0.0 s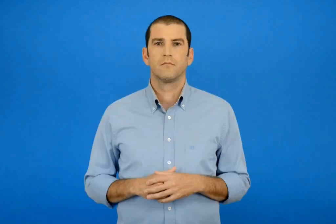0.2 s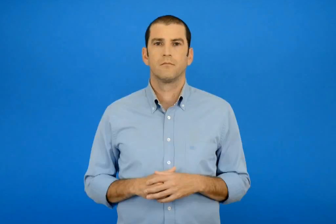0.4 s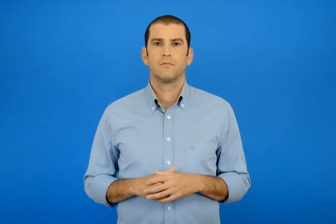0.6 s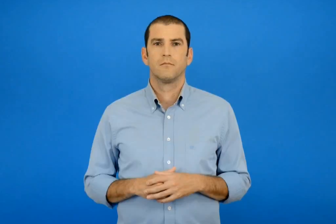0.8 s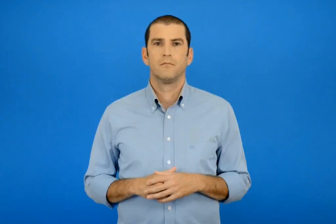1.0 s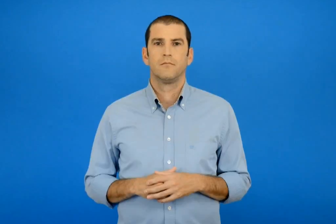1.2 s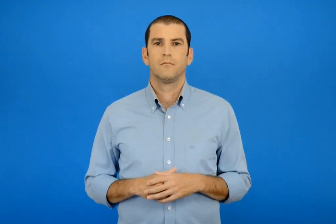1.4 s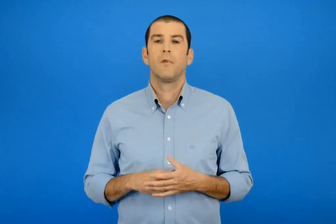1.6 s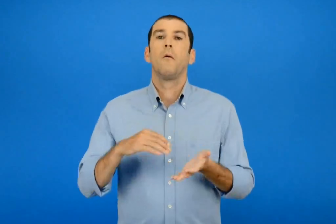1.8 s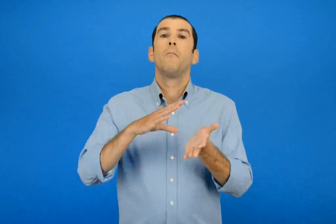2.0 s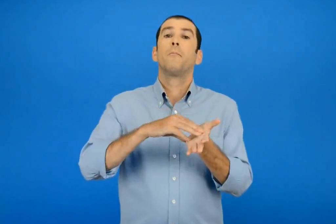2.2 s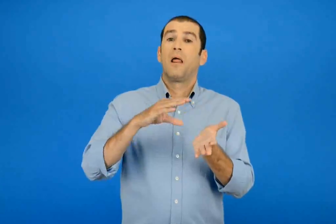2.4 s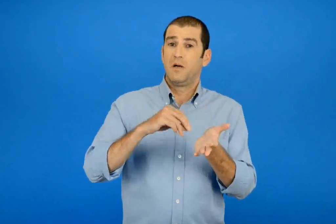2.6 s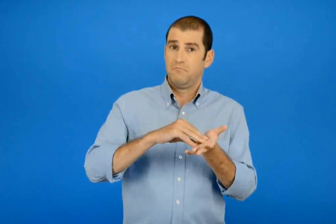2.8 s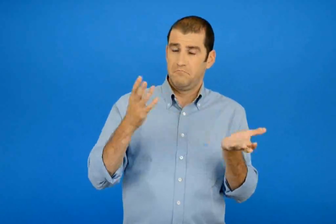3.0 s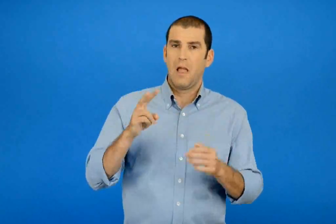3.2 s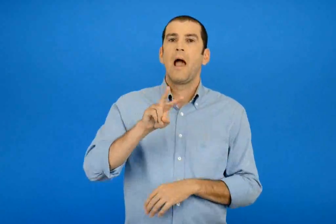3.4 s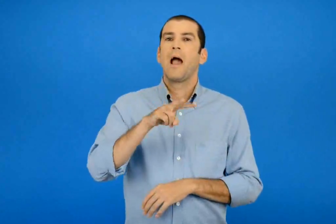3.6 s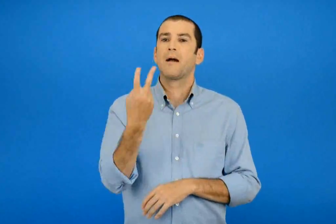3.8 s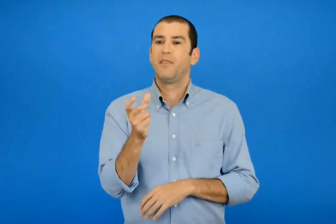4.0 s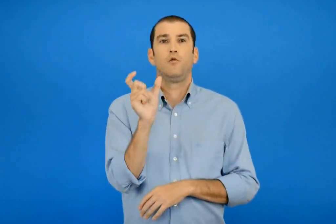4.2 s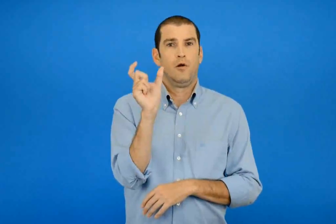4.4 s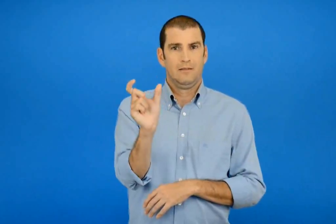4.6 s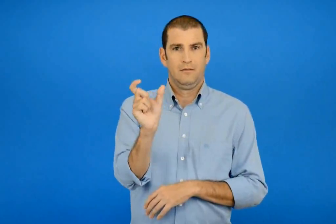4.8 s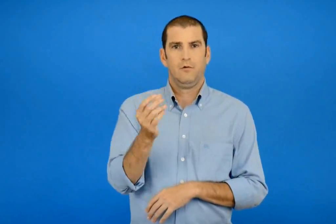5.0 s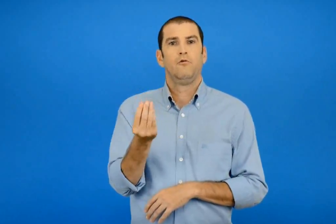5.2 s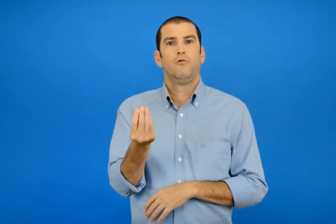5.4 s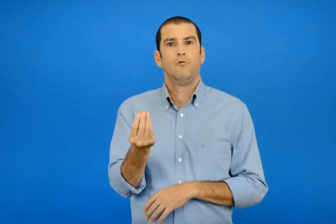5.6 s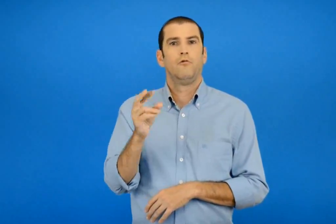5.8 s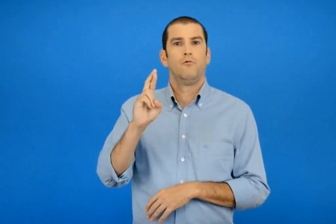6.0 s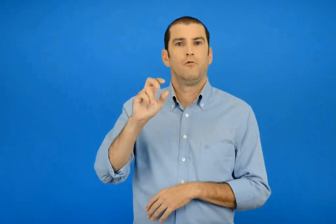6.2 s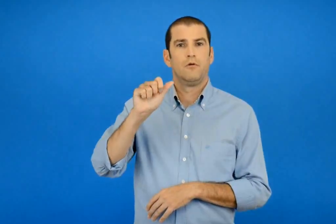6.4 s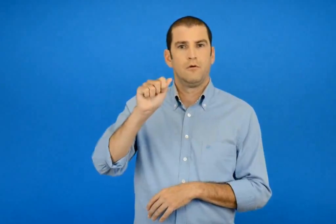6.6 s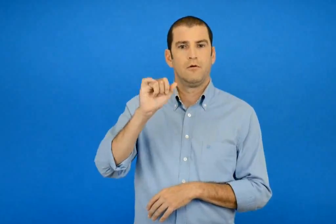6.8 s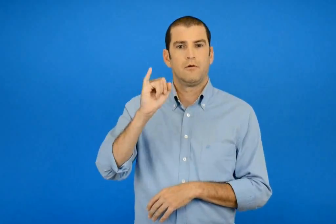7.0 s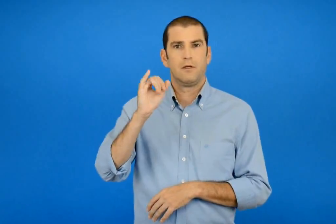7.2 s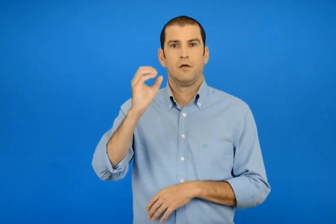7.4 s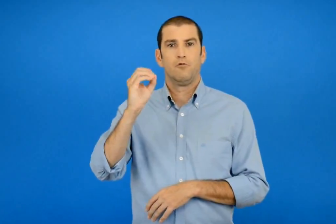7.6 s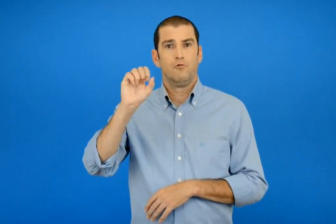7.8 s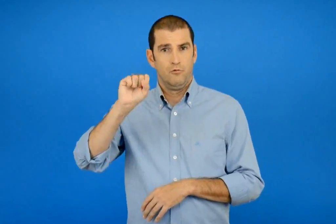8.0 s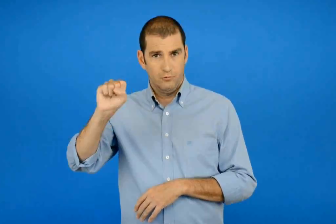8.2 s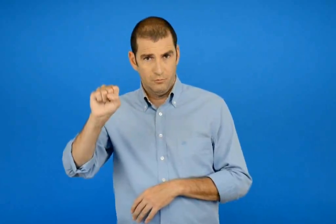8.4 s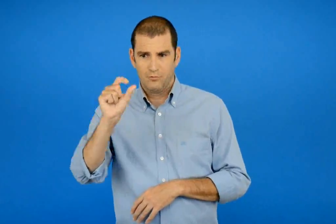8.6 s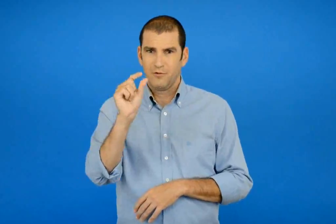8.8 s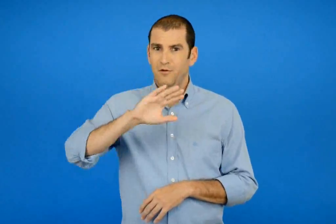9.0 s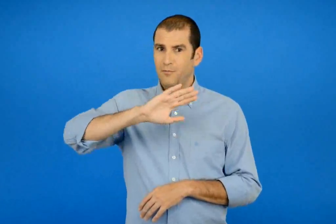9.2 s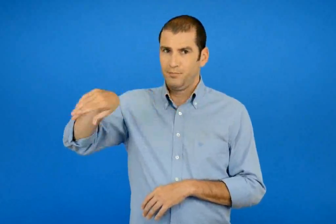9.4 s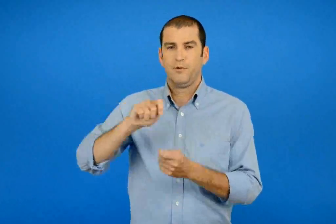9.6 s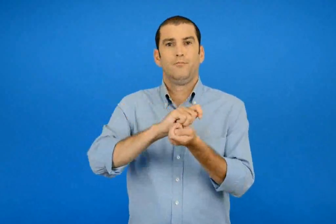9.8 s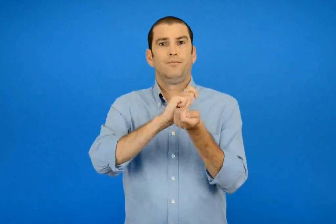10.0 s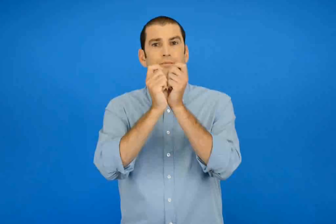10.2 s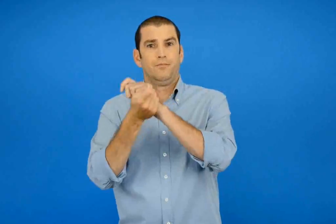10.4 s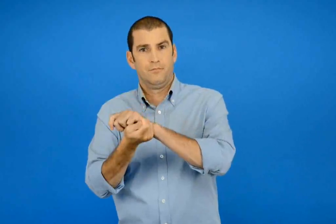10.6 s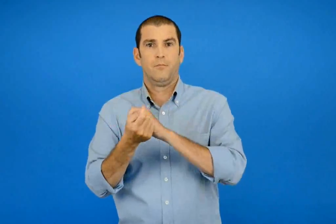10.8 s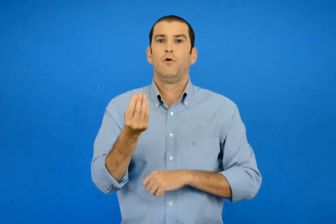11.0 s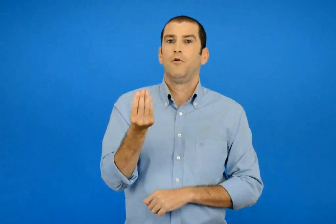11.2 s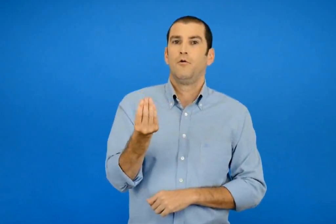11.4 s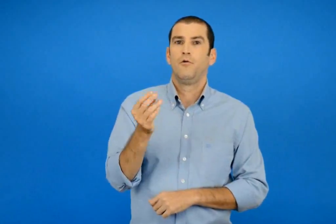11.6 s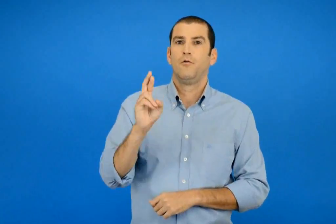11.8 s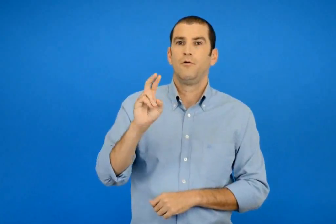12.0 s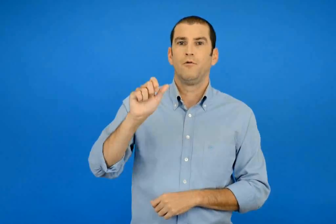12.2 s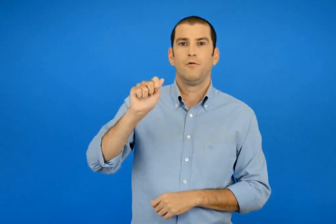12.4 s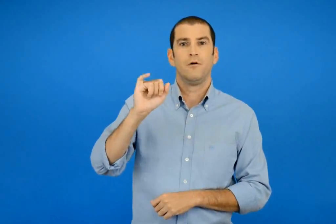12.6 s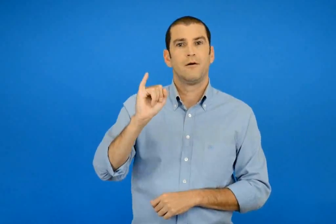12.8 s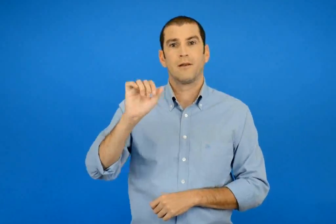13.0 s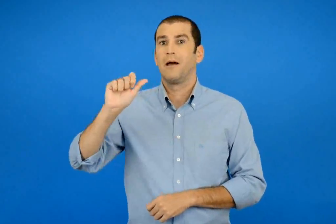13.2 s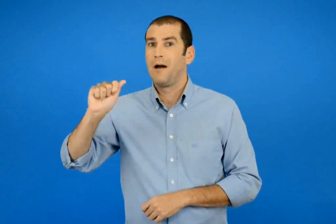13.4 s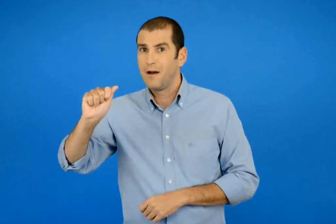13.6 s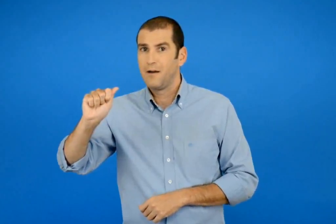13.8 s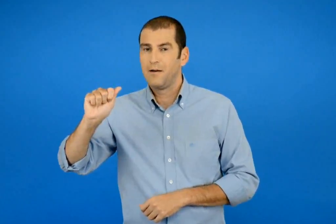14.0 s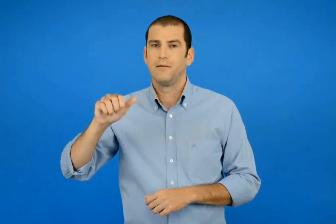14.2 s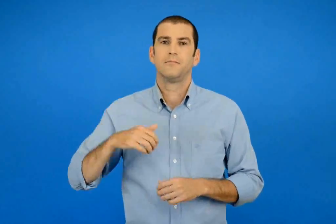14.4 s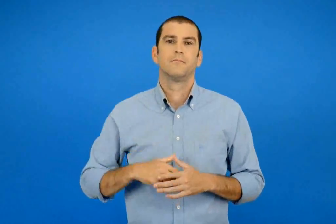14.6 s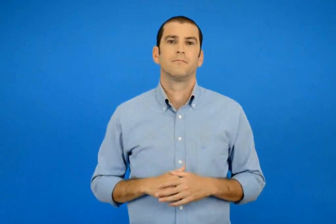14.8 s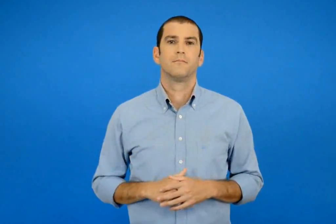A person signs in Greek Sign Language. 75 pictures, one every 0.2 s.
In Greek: για παράδειγμα το επίθετο ωραίος γίνεται το επίρρημα ωραία
